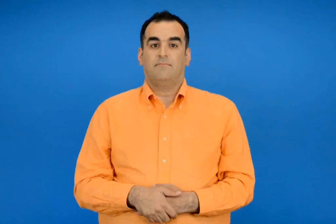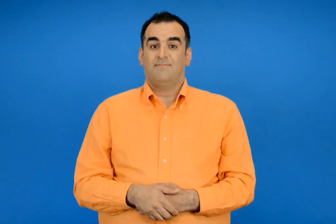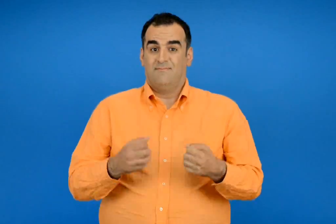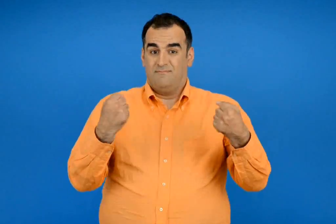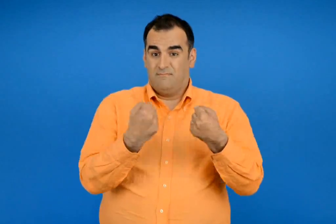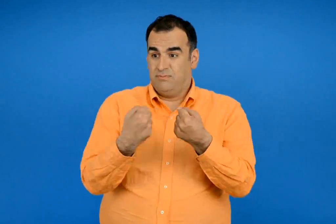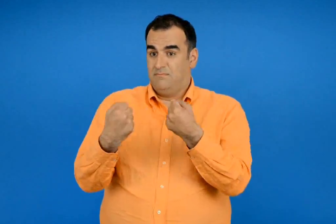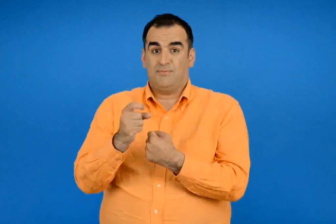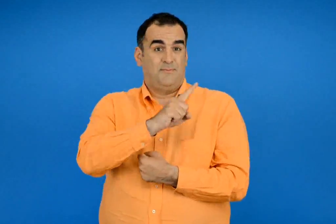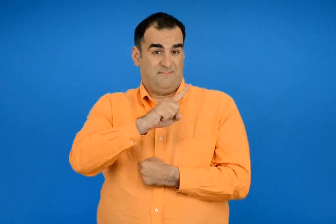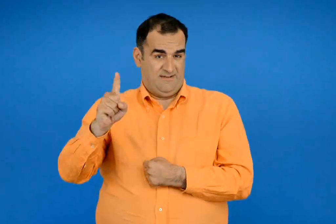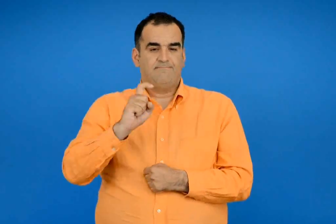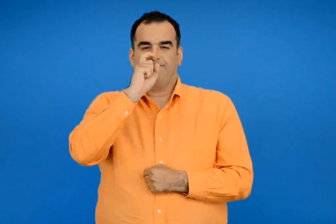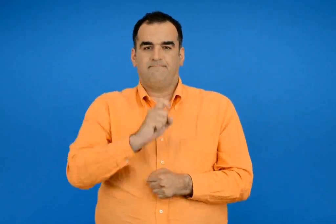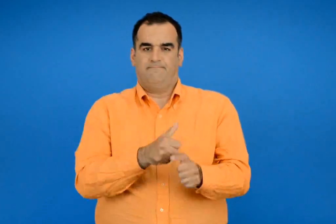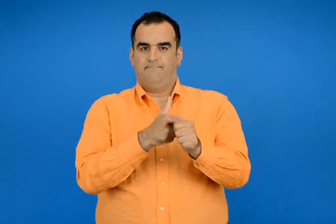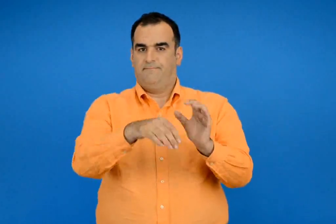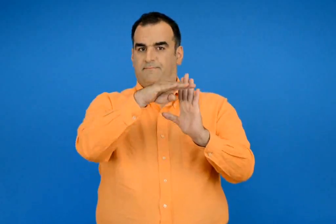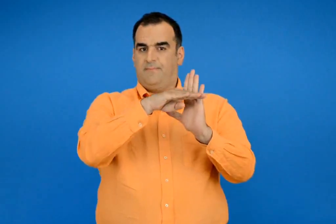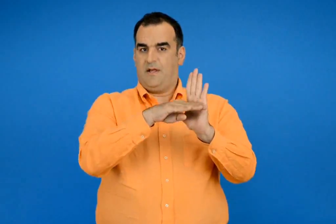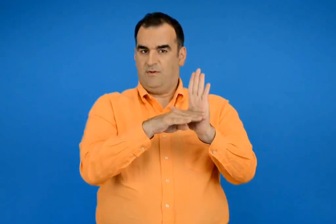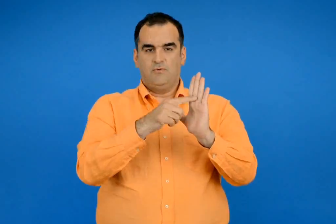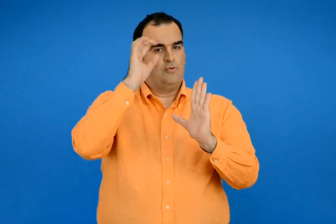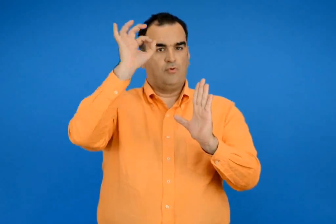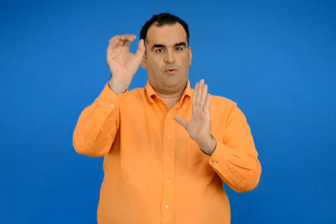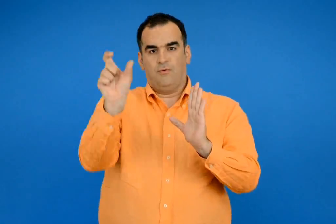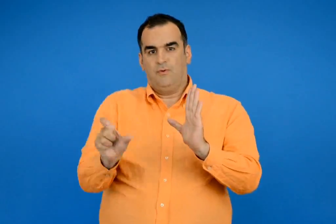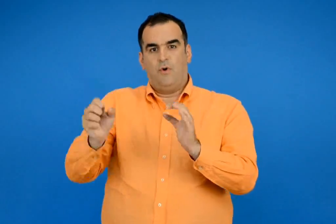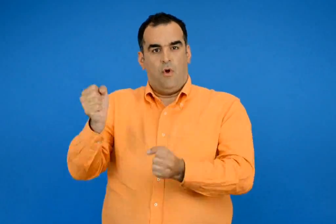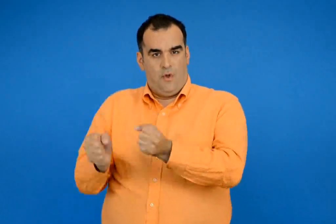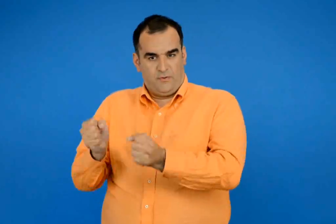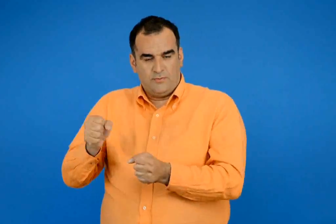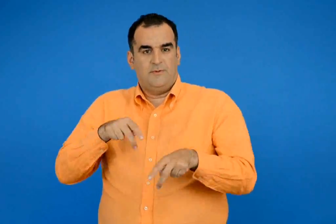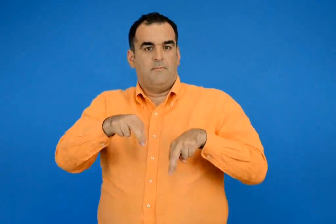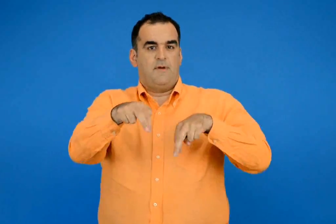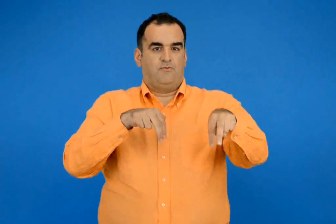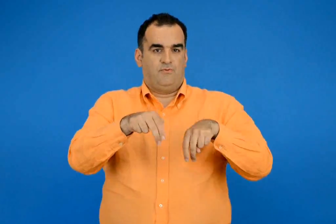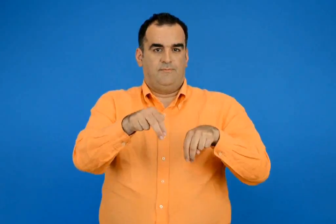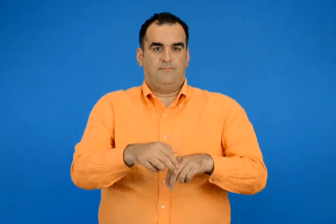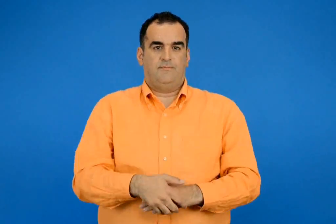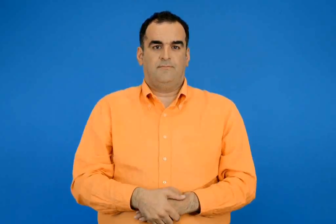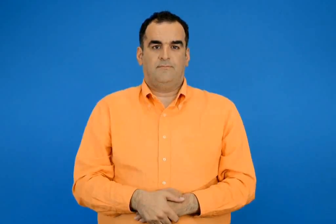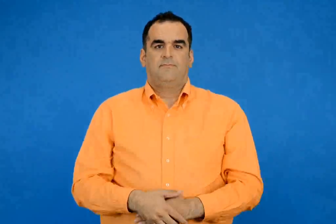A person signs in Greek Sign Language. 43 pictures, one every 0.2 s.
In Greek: για να μη γίνονται ατυχήματα υπάρχουν κανόνες για τους οδηγούς και τους πεζούς
